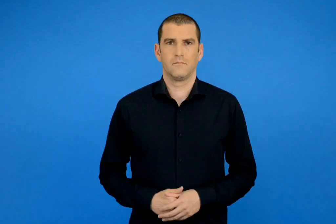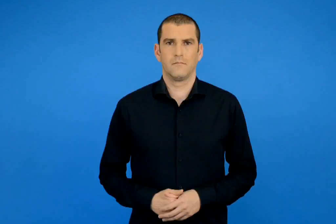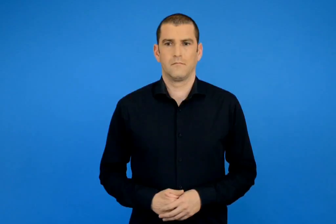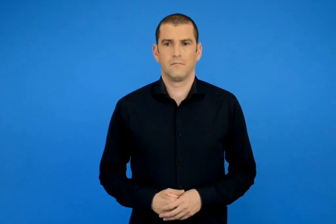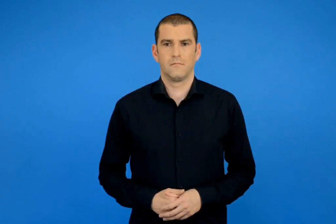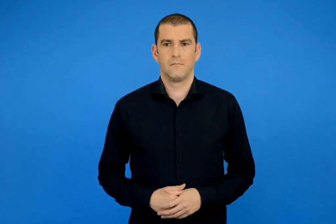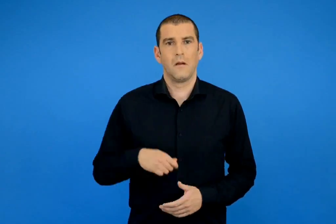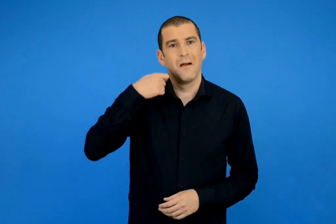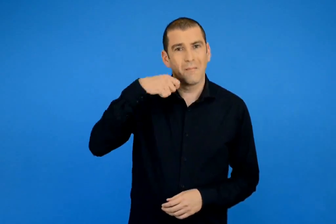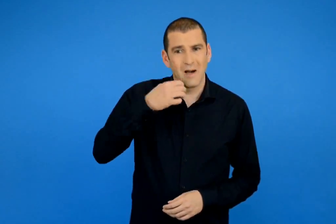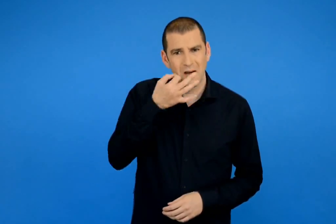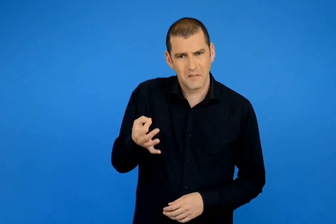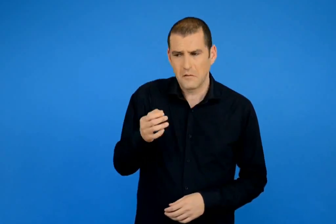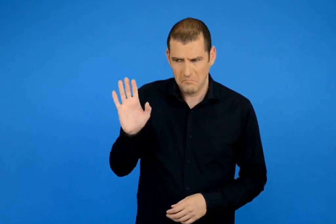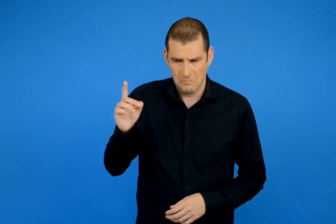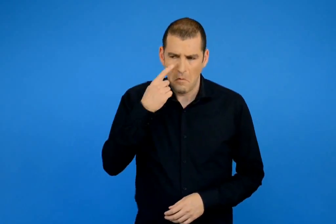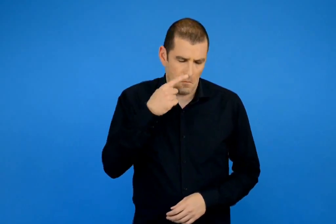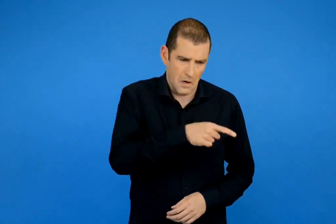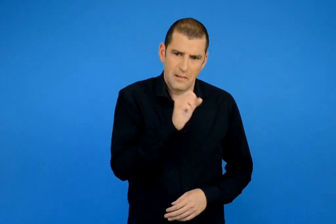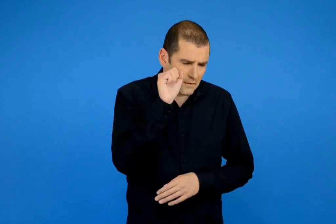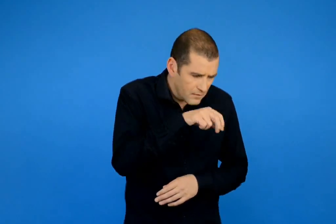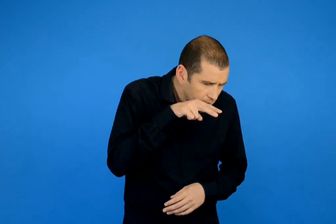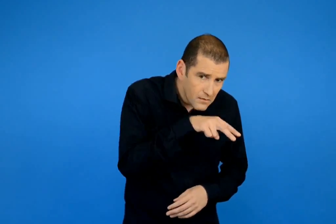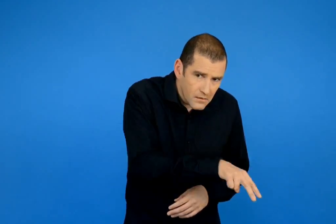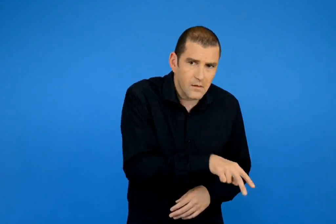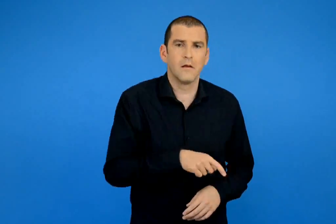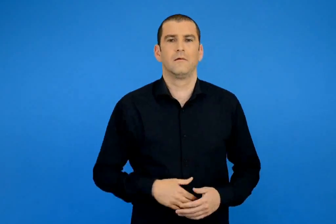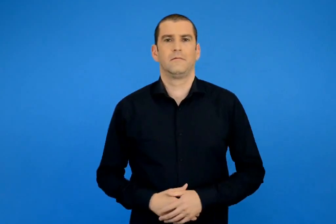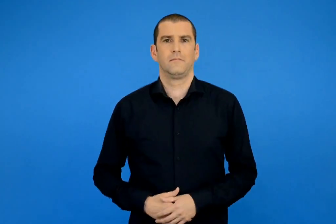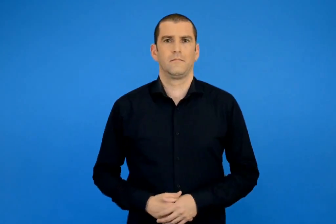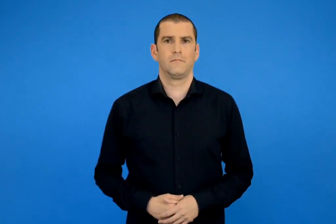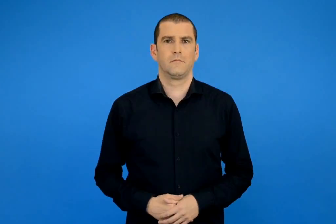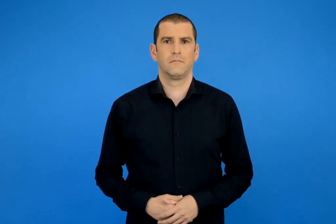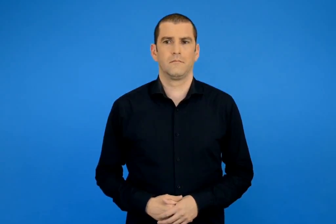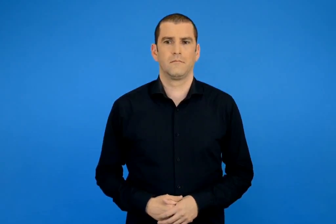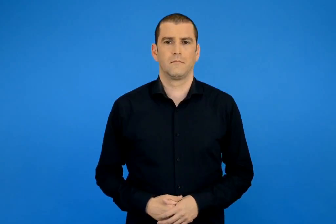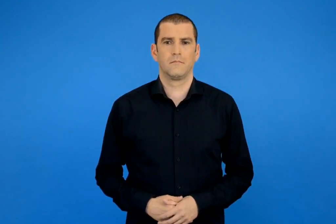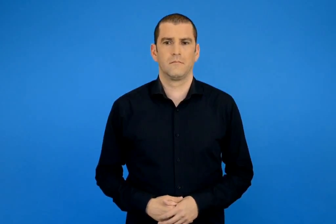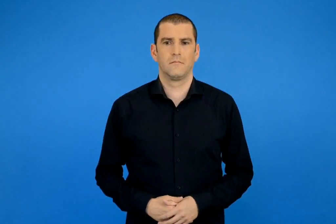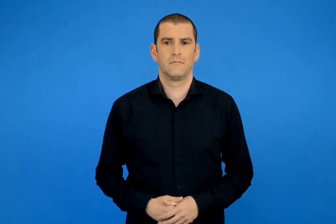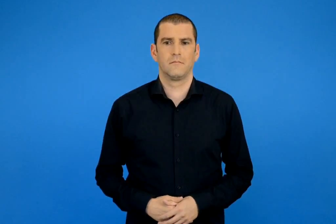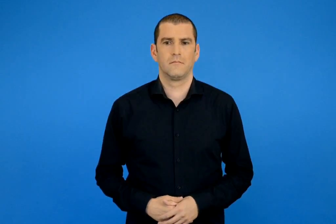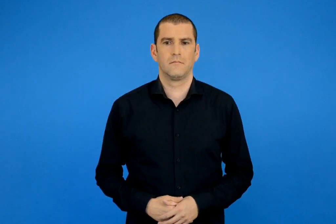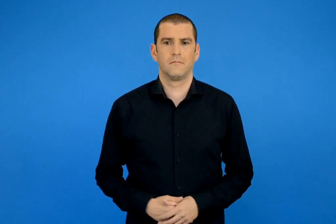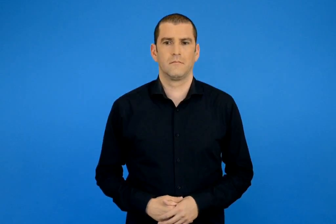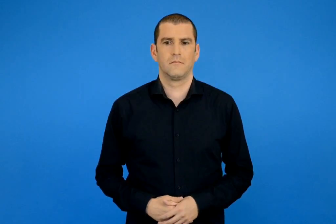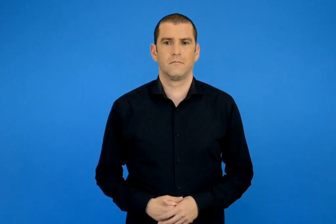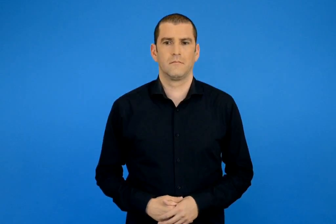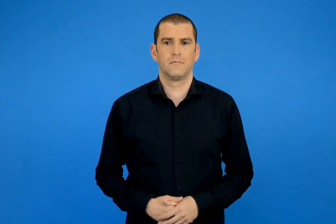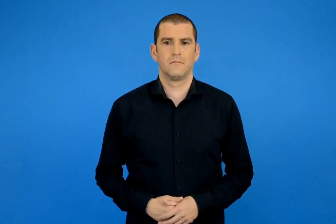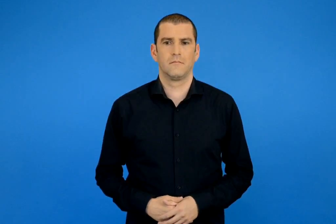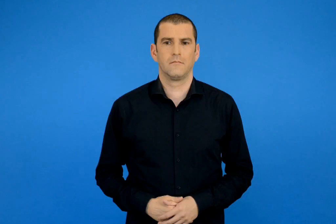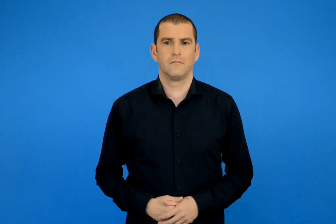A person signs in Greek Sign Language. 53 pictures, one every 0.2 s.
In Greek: για να δούμε τότε ίσως γραφεί για ποιον είναι είπε η μαμά κι έσκυψε και διάβασε πάνω από το κουτί
